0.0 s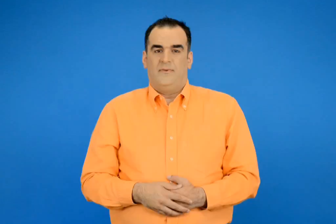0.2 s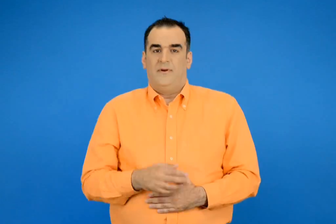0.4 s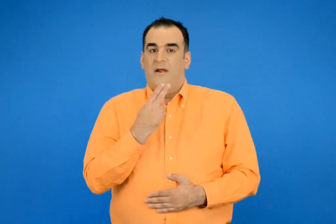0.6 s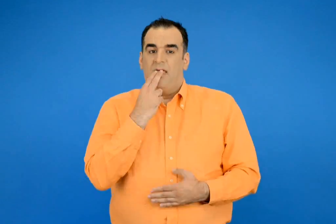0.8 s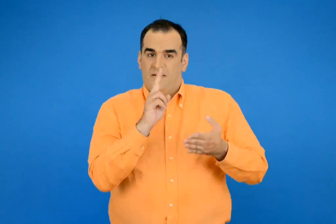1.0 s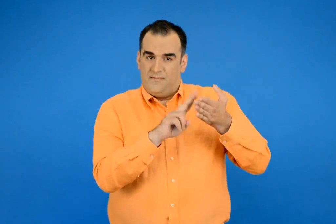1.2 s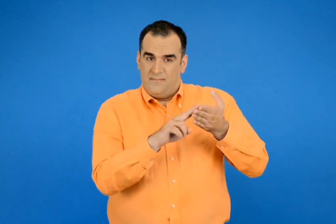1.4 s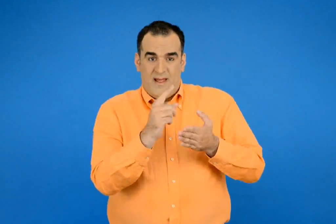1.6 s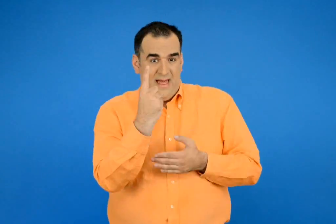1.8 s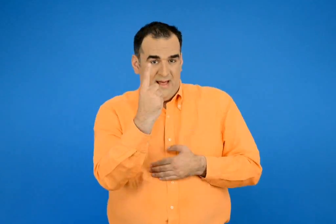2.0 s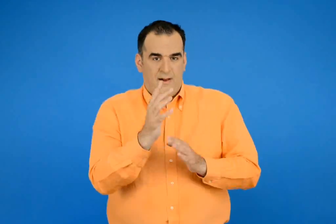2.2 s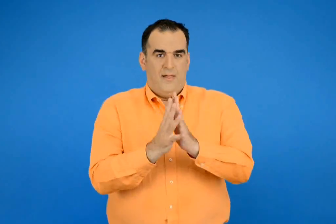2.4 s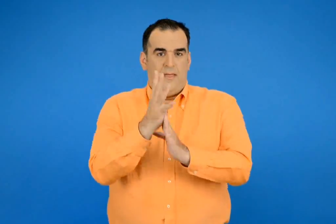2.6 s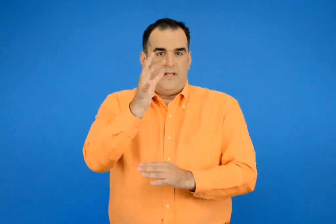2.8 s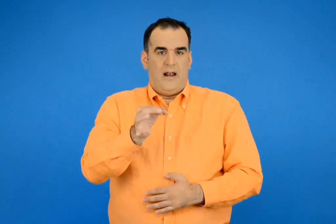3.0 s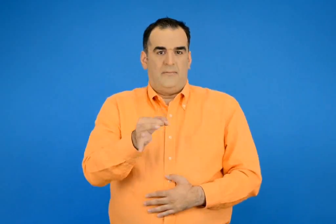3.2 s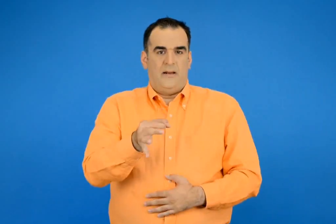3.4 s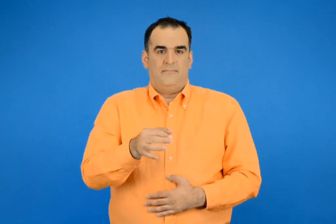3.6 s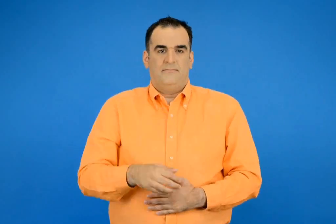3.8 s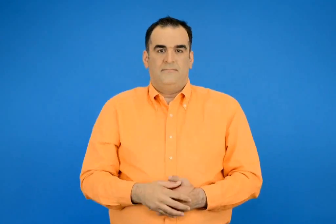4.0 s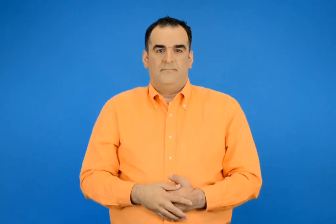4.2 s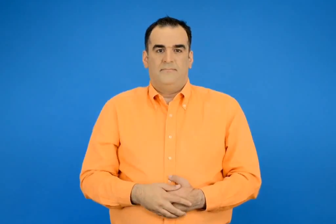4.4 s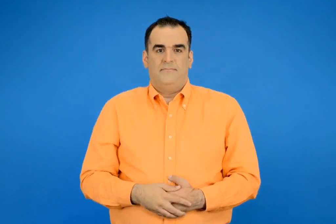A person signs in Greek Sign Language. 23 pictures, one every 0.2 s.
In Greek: 15 λεπτό το κάθε γραμματόσημο
